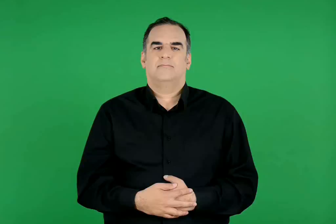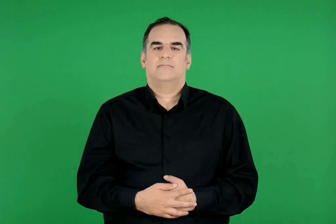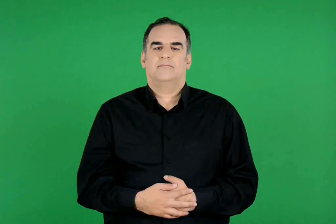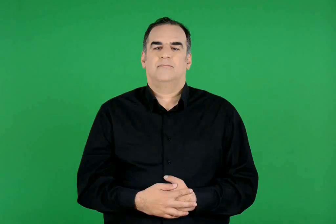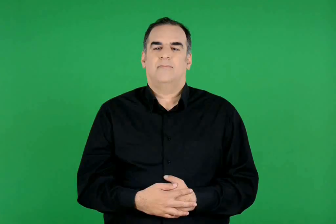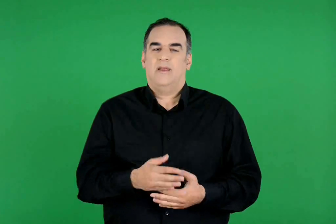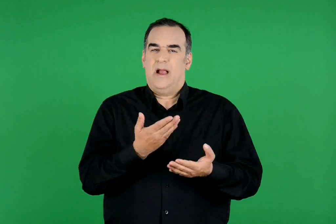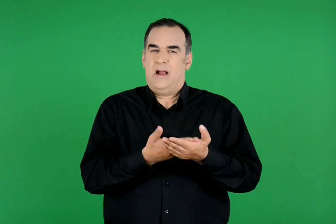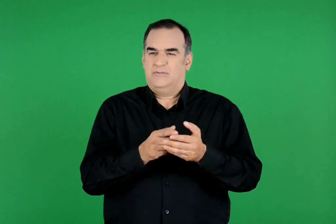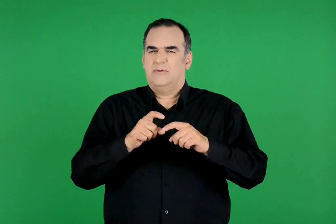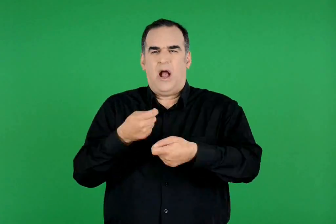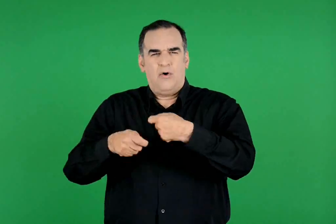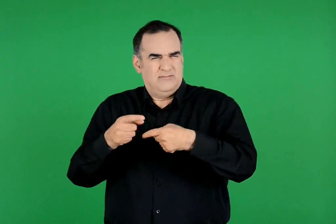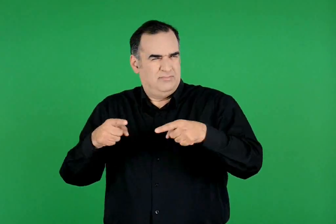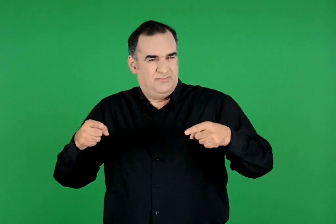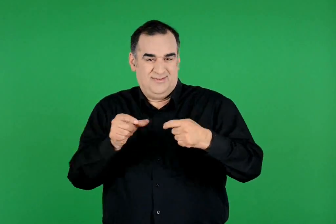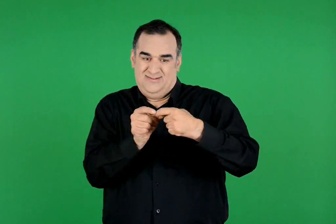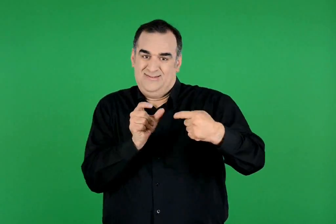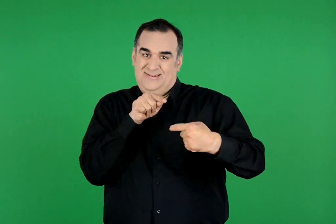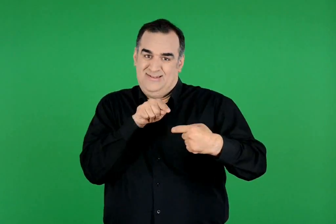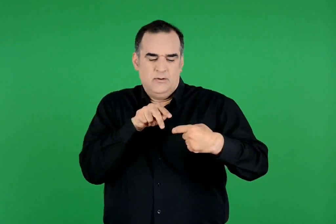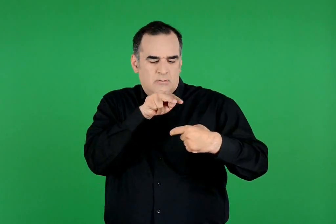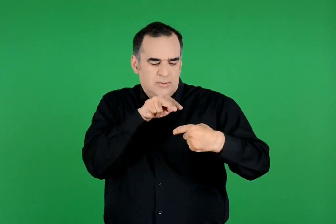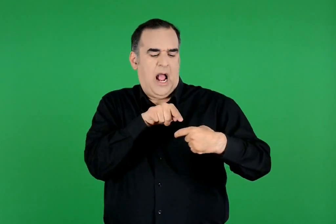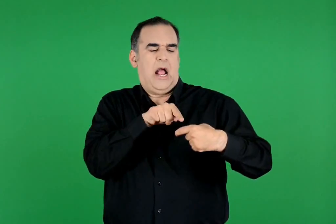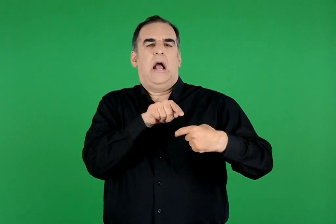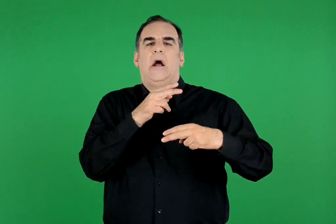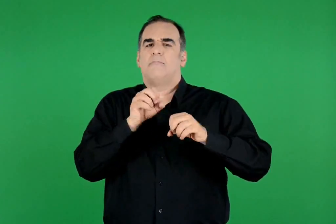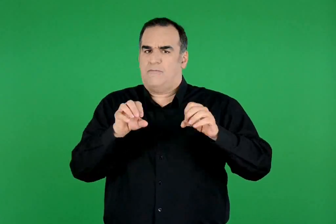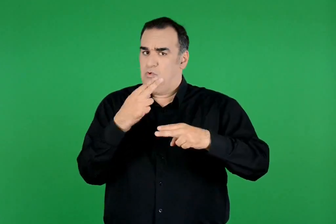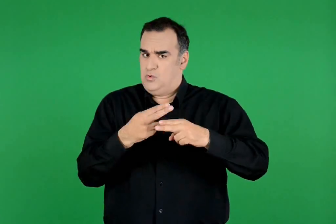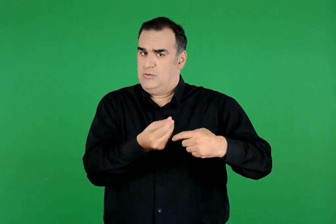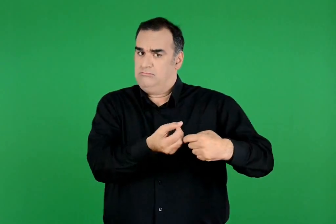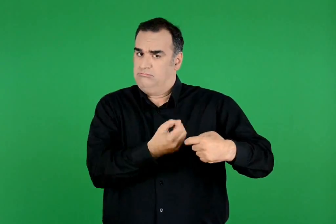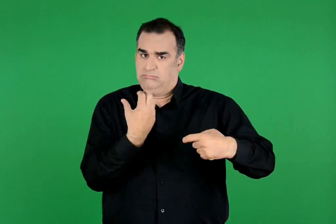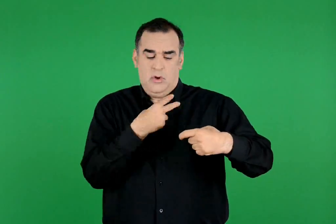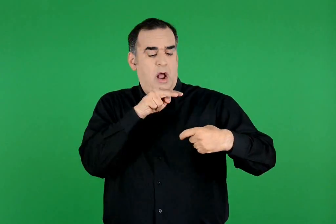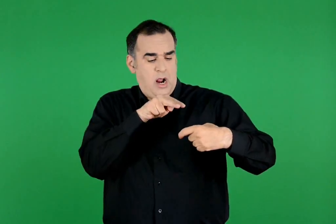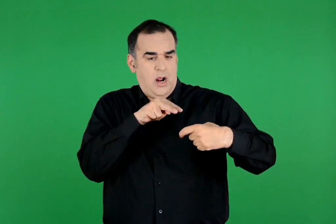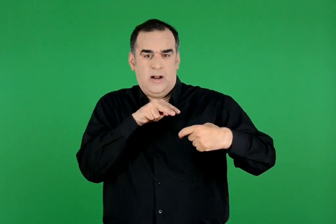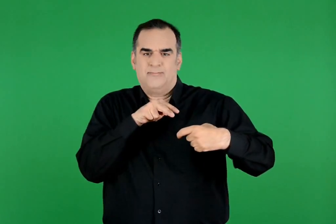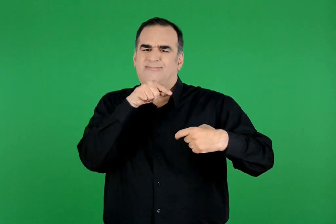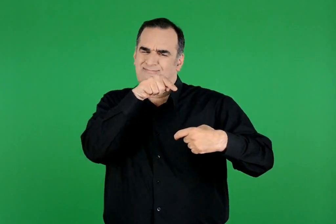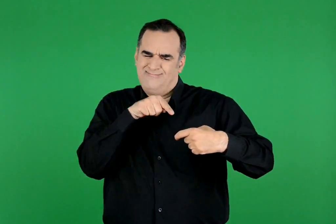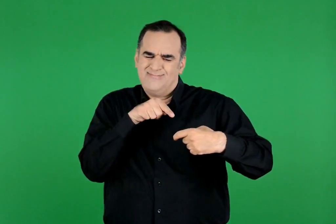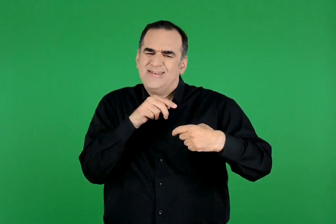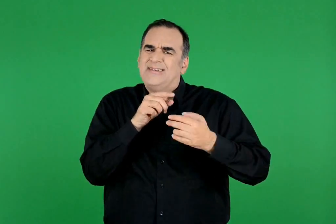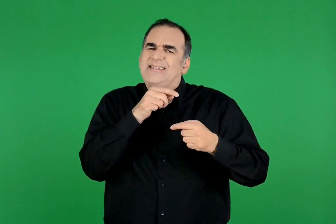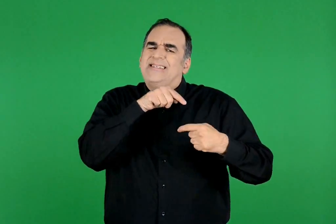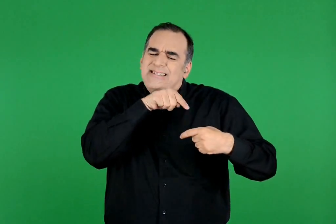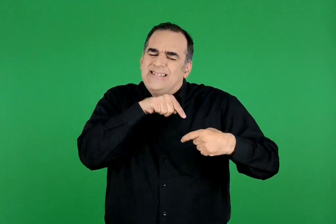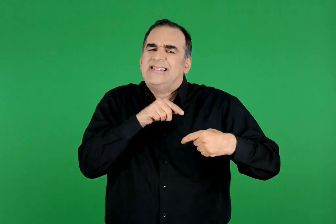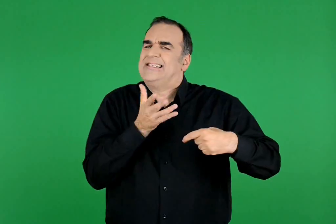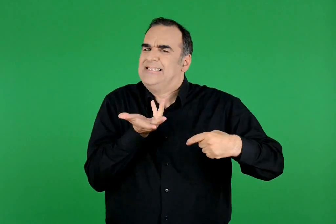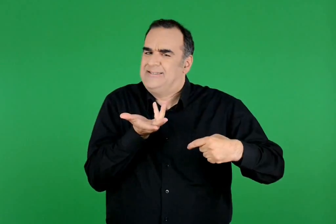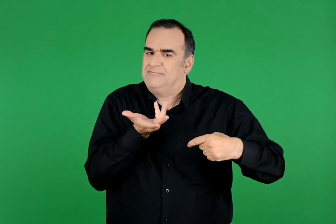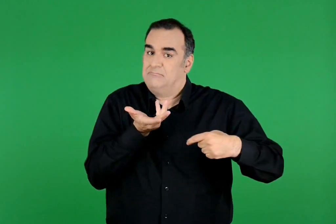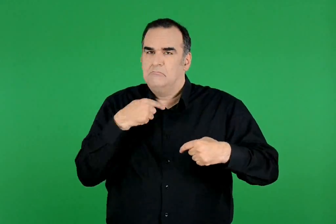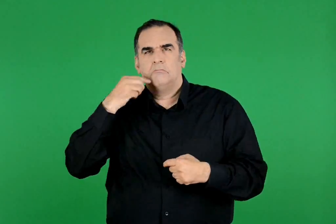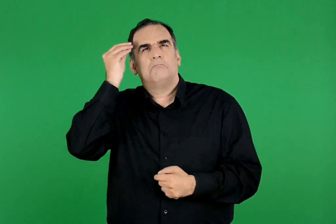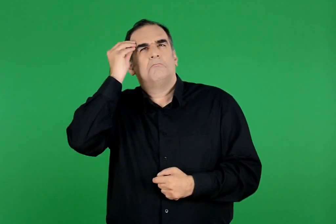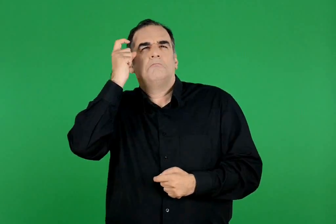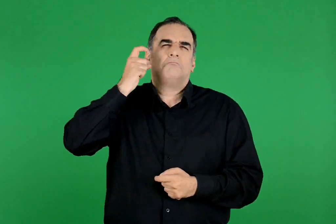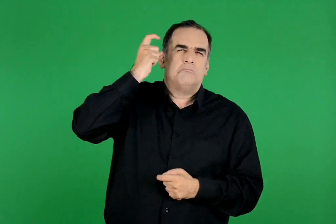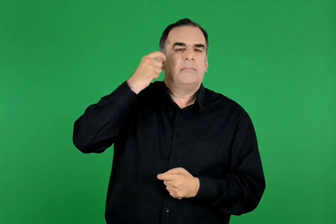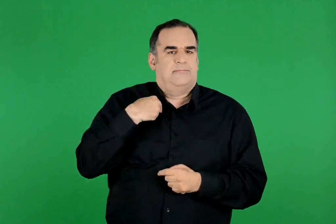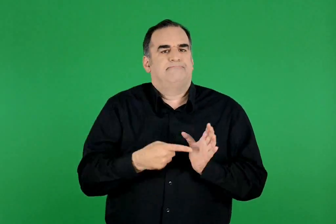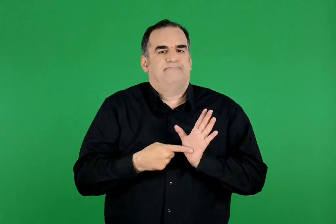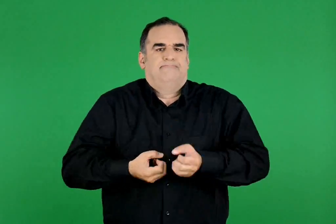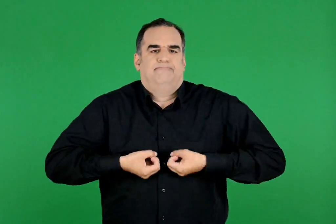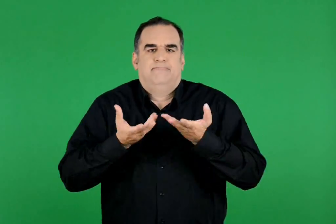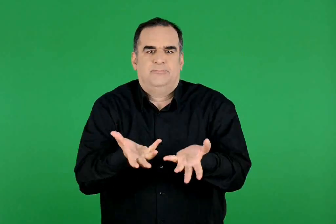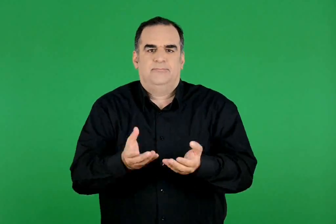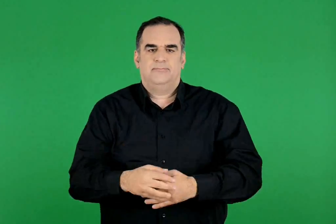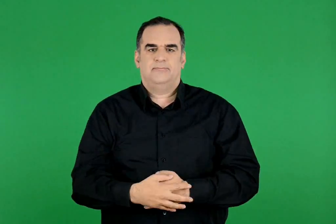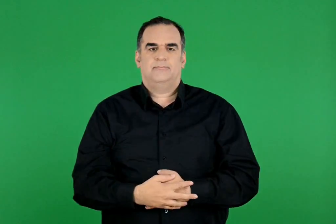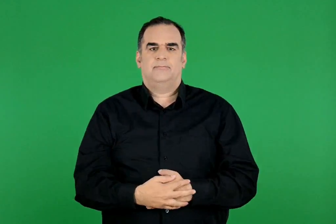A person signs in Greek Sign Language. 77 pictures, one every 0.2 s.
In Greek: χρήσιμες πληροφορίες μας δίνουν και οι αποδείξεις από την αγορά προϊόντων. ποιες πιστεύουμε ότι είναι αυτές ; εκφράζουμε τις απόψεις μας.
